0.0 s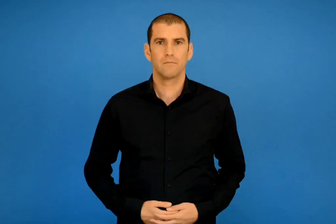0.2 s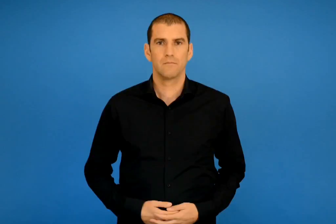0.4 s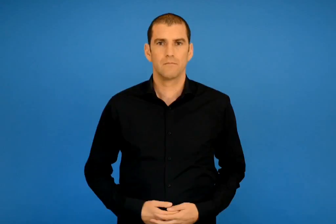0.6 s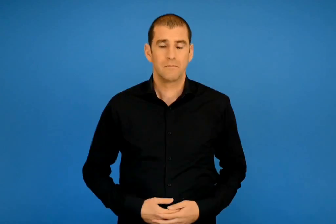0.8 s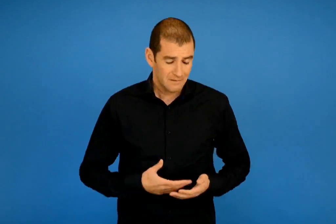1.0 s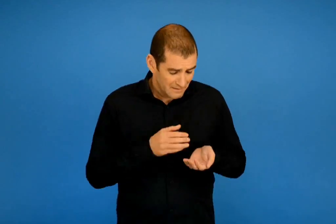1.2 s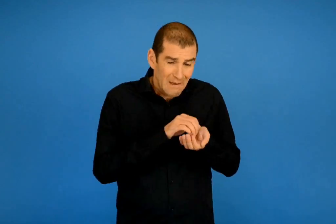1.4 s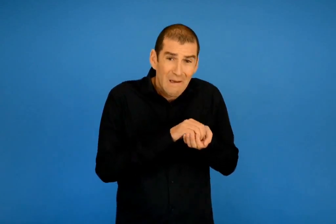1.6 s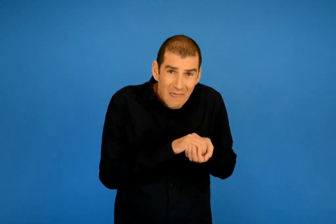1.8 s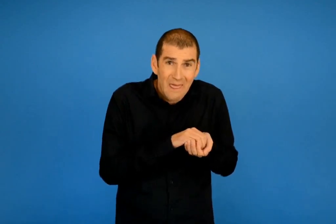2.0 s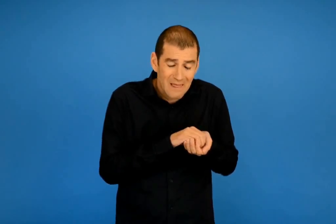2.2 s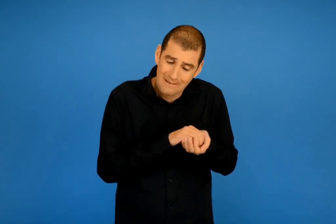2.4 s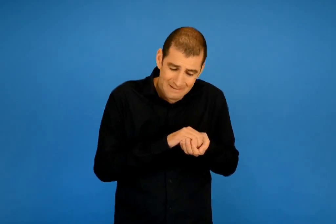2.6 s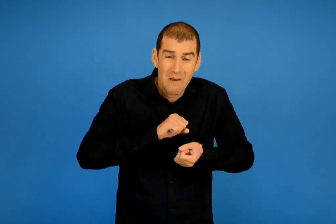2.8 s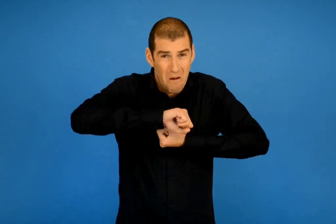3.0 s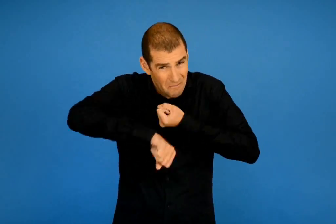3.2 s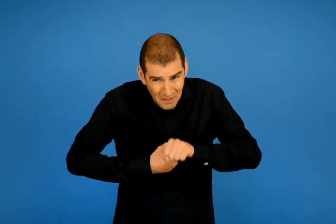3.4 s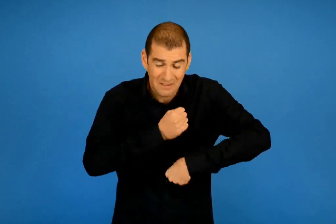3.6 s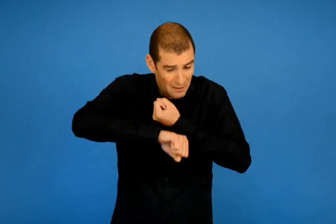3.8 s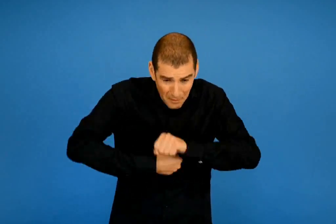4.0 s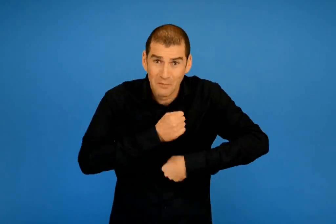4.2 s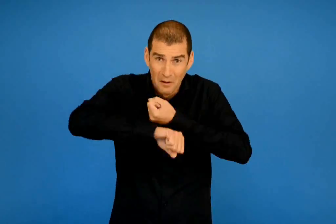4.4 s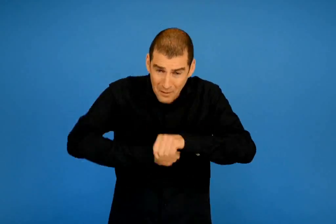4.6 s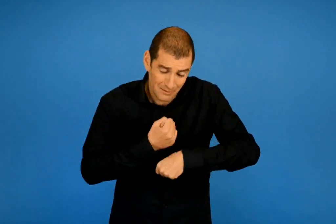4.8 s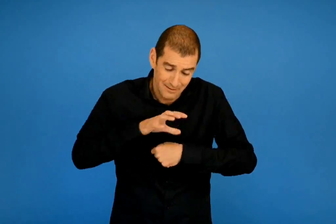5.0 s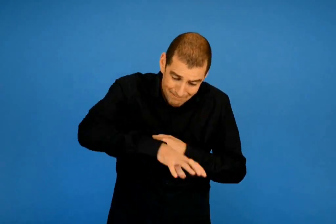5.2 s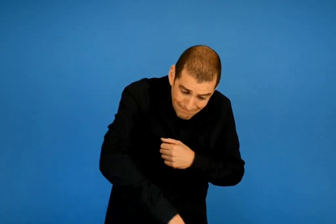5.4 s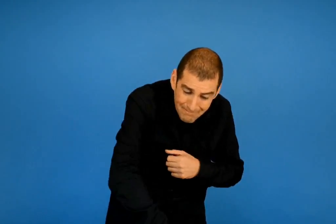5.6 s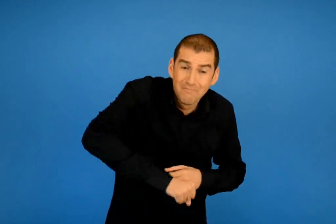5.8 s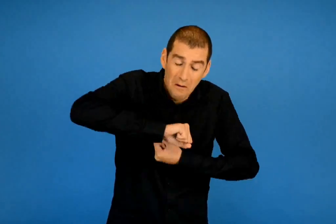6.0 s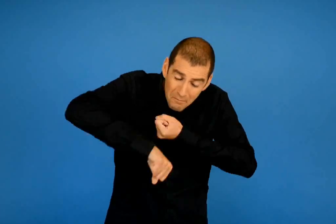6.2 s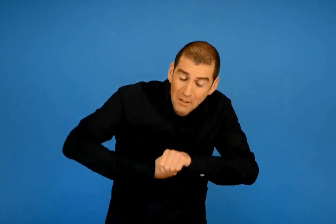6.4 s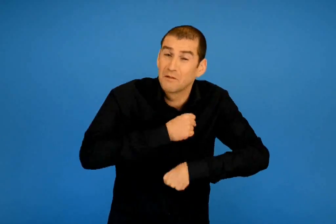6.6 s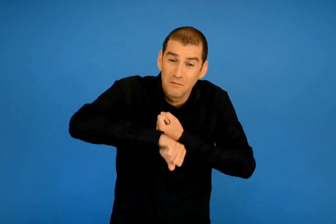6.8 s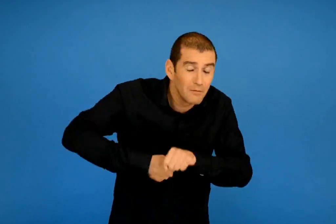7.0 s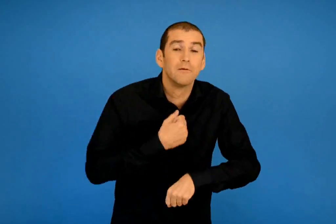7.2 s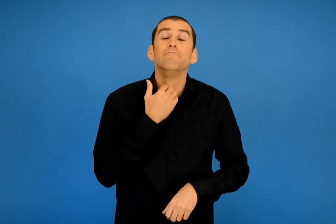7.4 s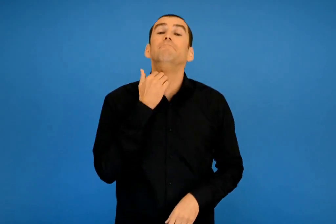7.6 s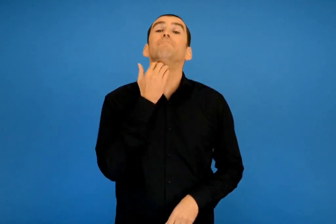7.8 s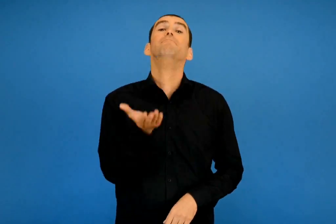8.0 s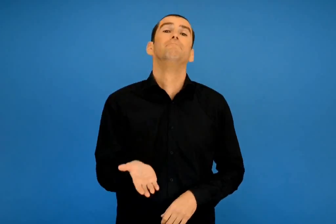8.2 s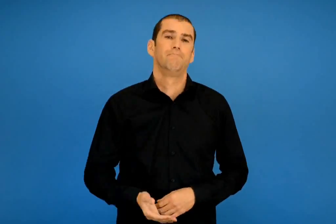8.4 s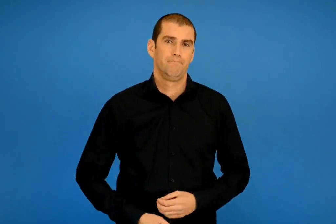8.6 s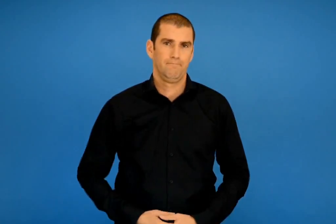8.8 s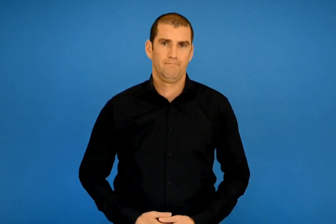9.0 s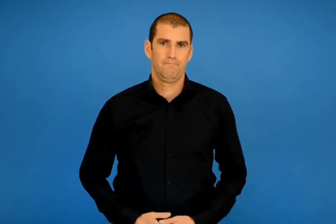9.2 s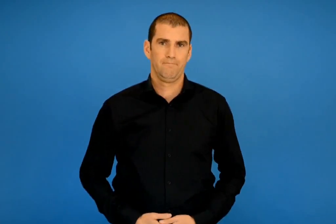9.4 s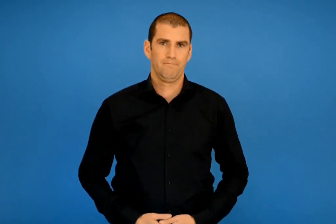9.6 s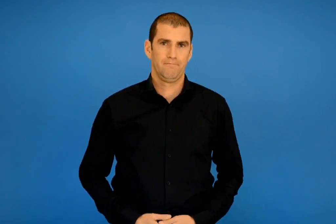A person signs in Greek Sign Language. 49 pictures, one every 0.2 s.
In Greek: επειδή δεν είχε και πολλά προσπάθησε να το βγάλει προσπάθησε προσπάθησε τίποτα όμως
